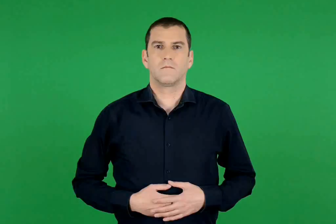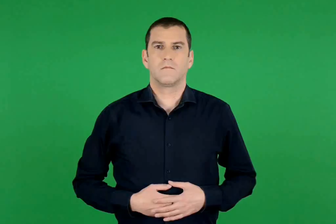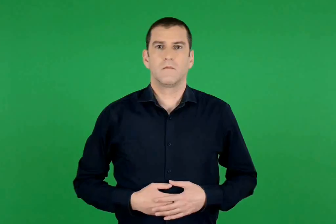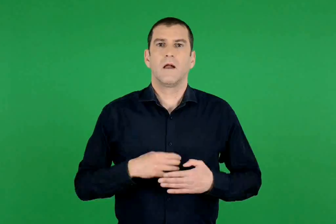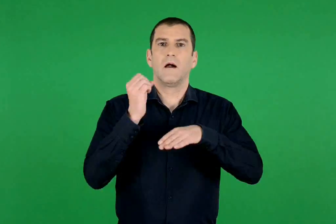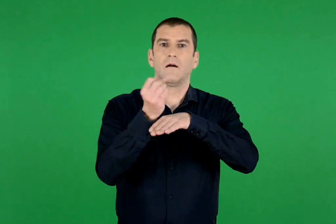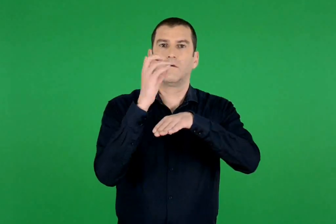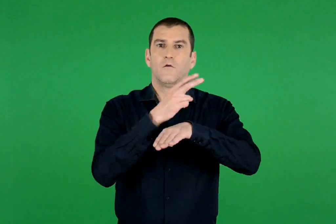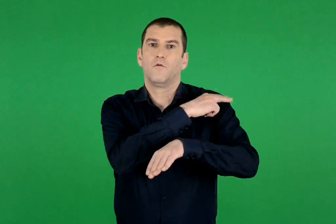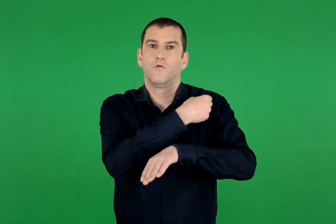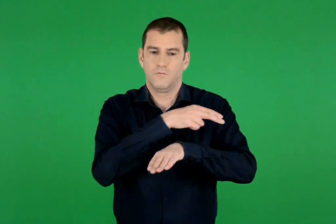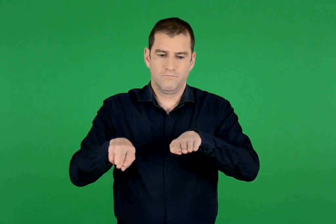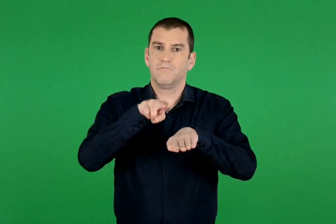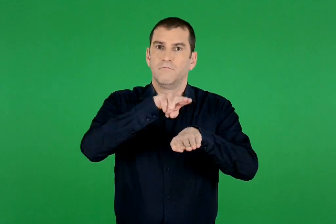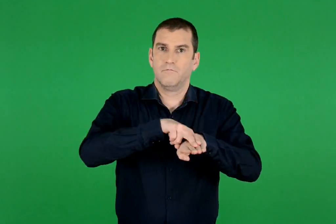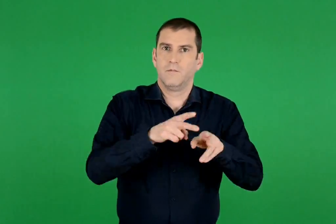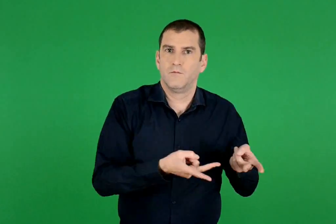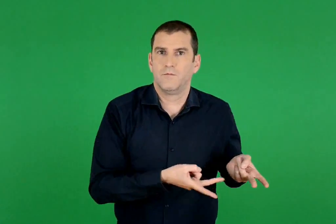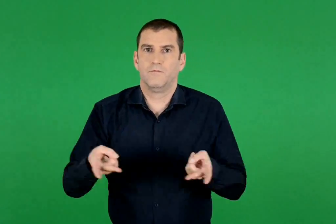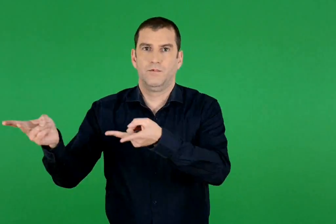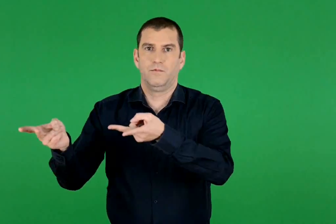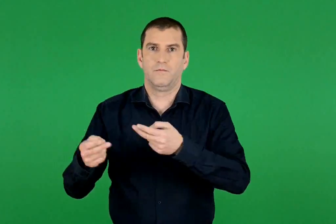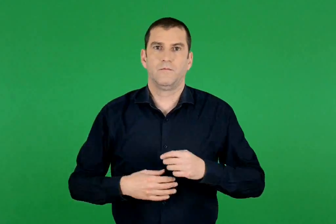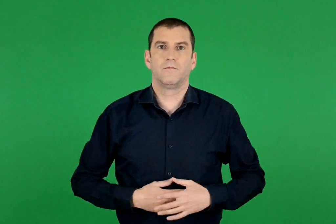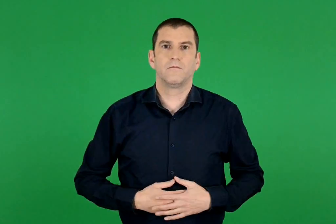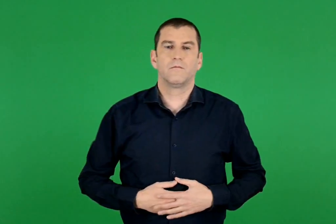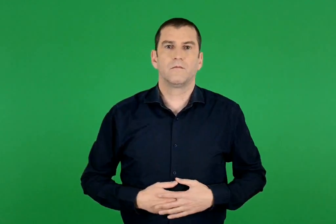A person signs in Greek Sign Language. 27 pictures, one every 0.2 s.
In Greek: μεταφορά ασθενούς με ασθενοφόρο
